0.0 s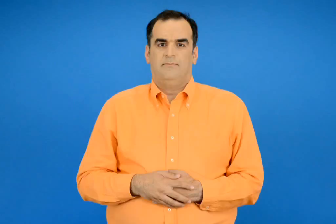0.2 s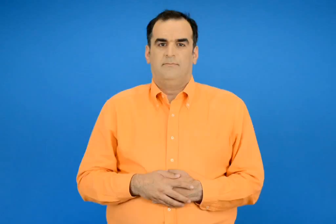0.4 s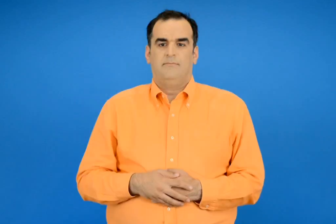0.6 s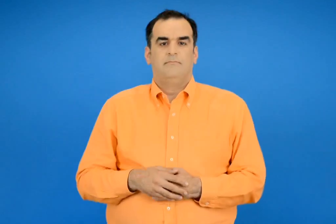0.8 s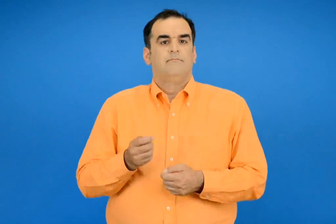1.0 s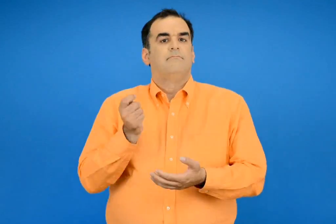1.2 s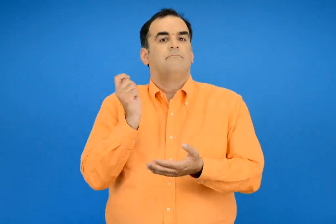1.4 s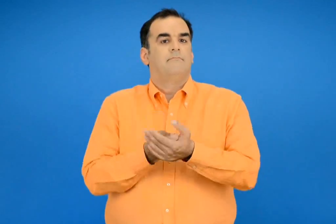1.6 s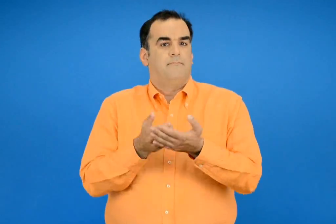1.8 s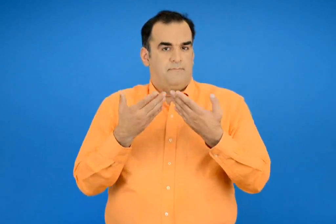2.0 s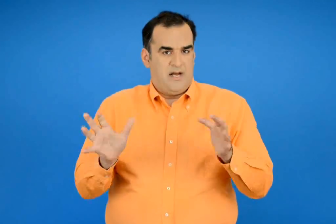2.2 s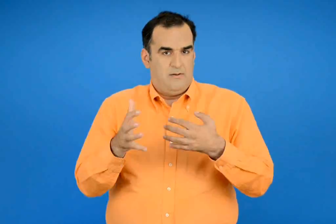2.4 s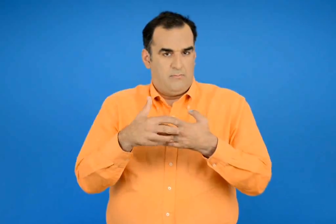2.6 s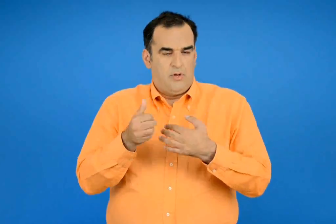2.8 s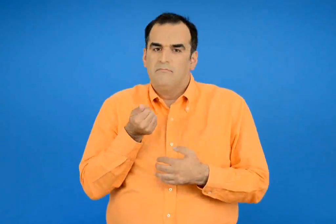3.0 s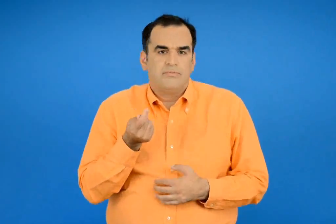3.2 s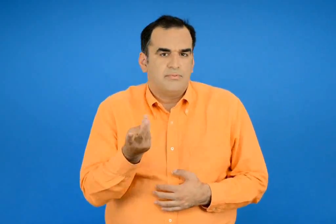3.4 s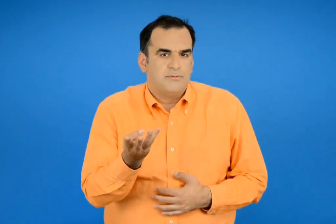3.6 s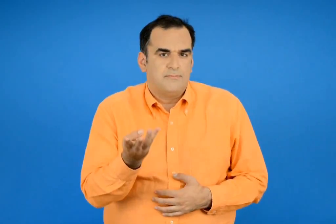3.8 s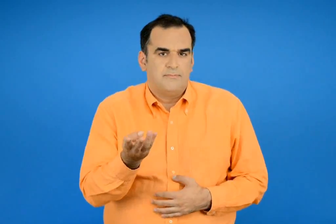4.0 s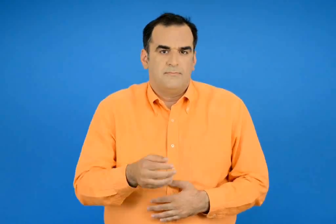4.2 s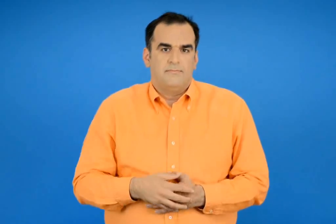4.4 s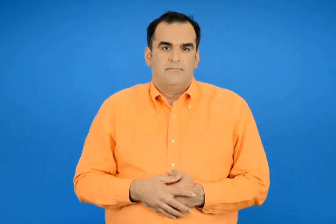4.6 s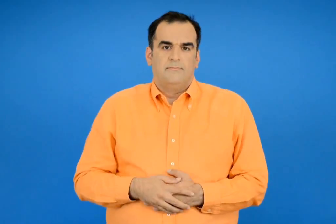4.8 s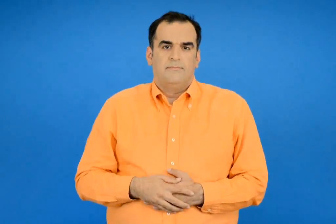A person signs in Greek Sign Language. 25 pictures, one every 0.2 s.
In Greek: ποσά πορτοκαλιά είχαμε αγοράσει ;
